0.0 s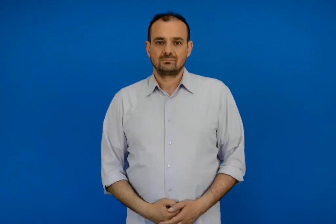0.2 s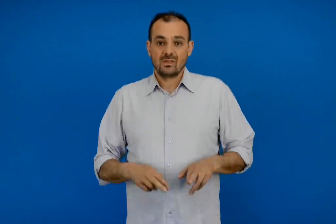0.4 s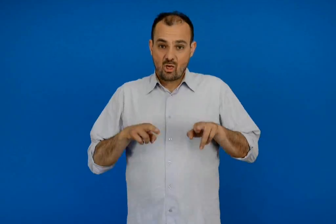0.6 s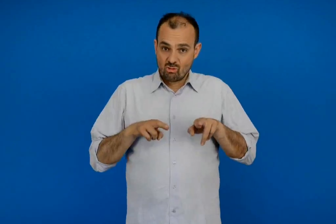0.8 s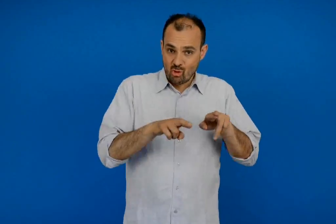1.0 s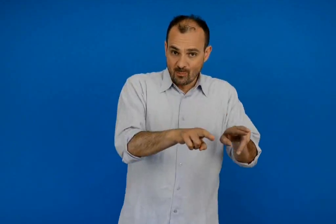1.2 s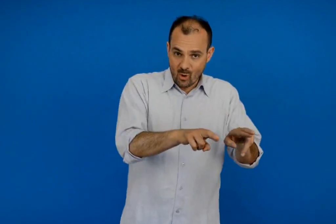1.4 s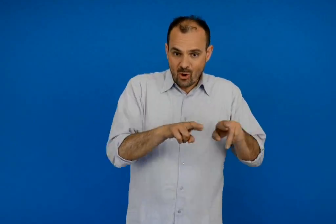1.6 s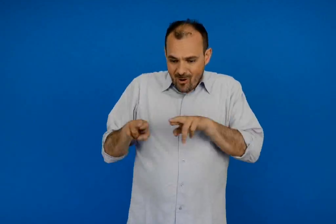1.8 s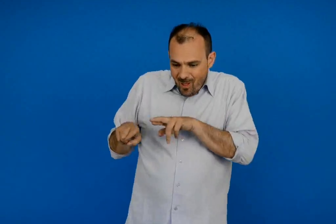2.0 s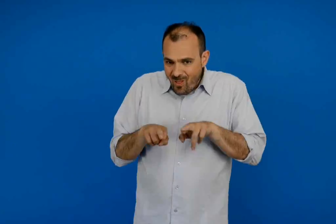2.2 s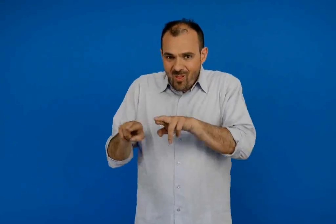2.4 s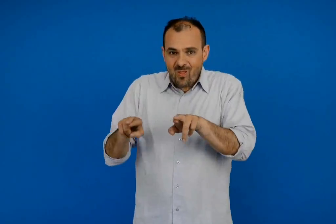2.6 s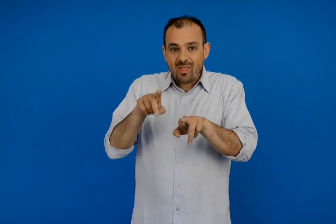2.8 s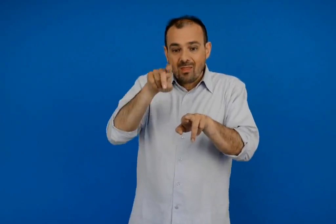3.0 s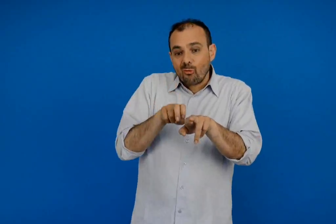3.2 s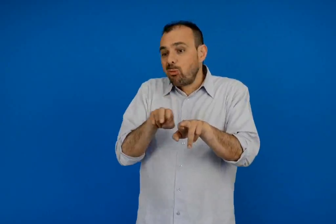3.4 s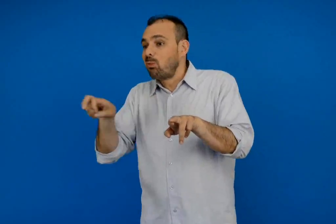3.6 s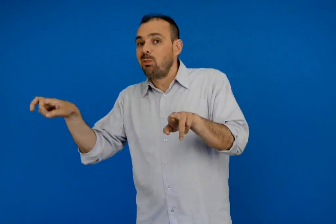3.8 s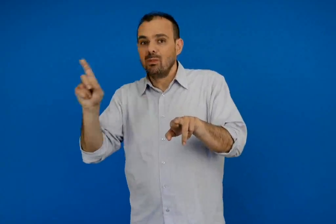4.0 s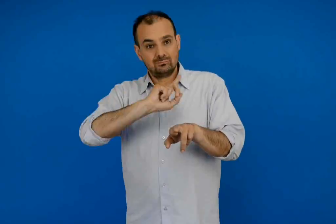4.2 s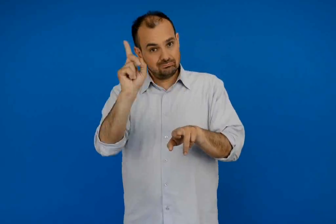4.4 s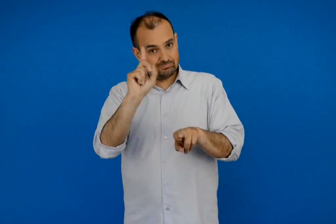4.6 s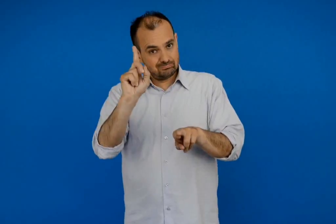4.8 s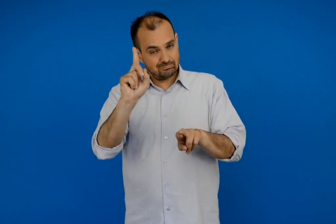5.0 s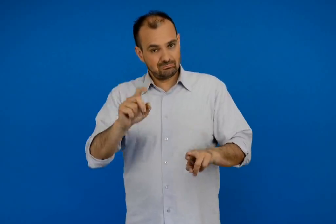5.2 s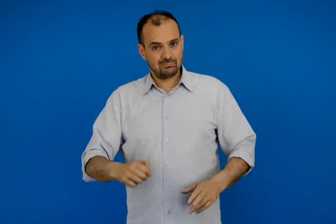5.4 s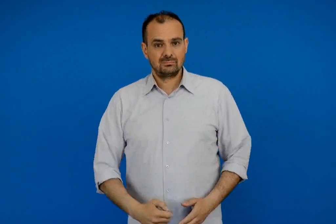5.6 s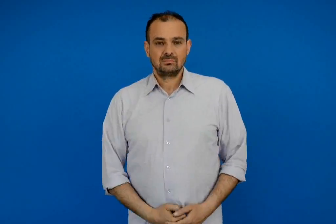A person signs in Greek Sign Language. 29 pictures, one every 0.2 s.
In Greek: μην απομακρύνεστε από το δρόμο και τα μονοπάτια
